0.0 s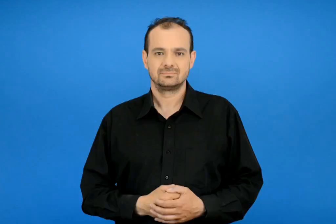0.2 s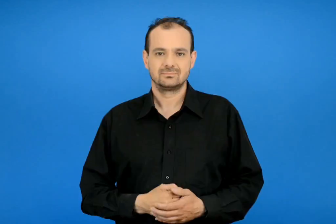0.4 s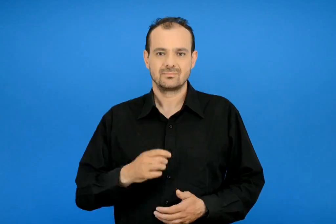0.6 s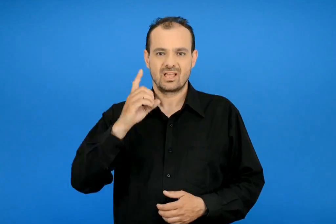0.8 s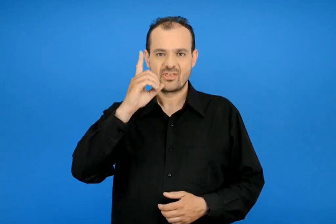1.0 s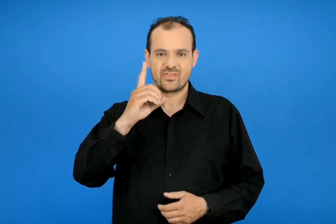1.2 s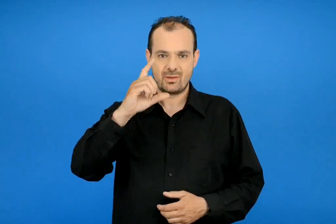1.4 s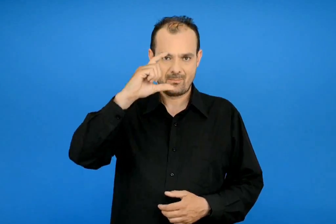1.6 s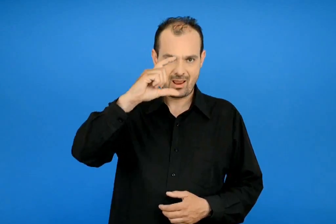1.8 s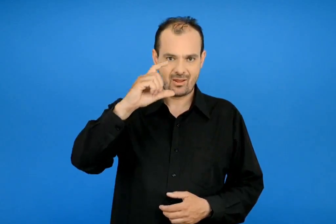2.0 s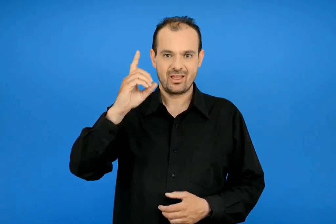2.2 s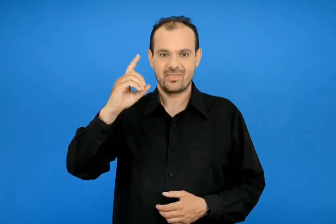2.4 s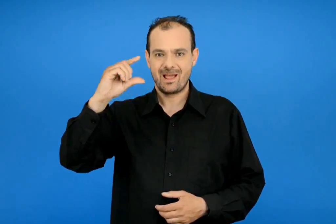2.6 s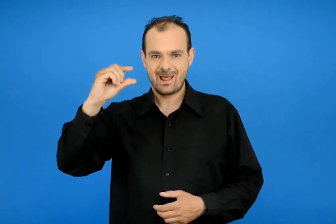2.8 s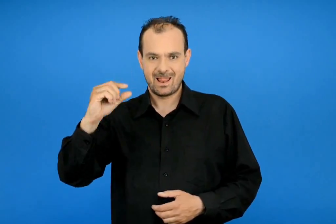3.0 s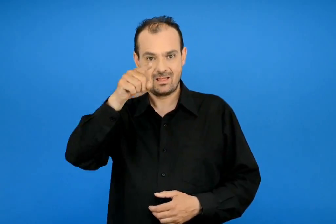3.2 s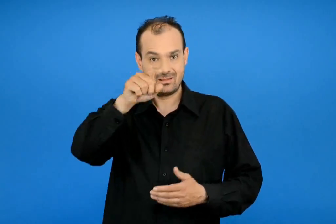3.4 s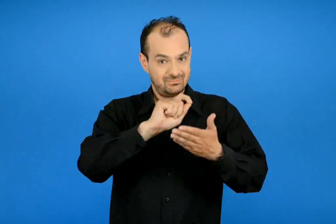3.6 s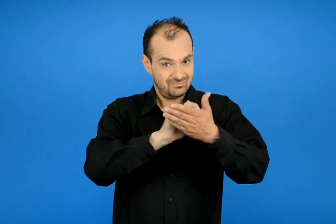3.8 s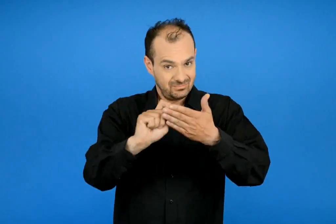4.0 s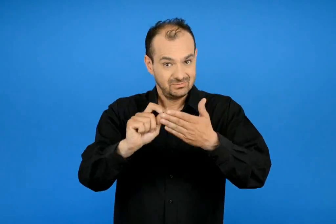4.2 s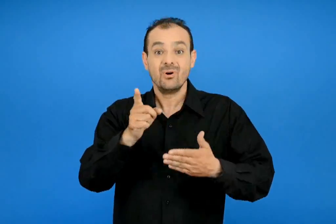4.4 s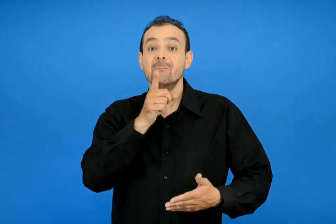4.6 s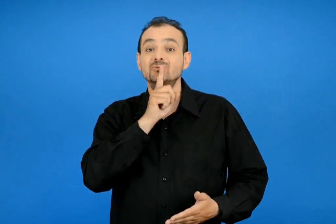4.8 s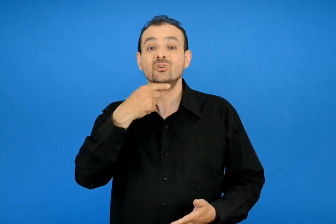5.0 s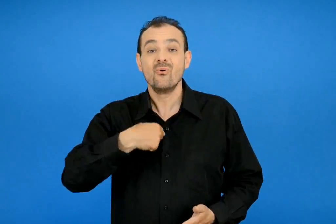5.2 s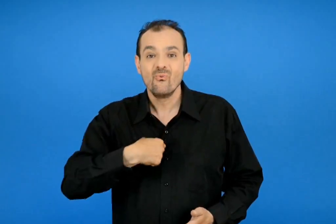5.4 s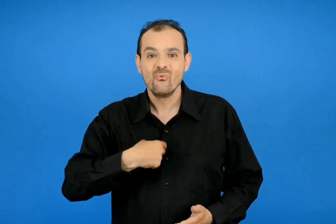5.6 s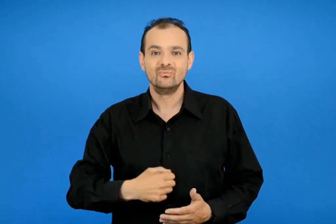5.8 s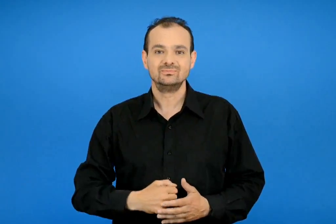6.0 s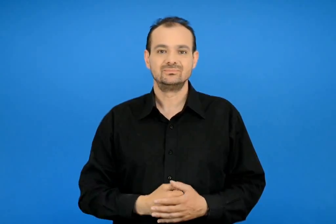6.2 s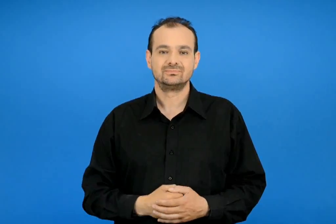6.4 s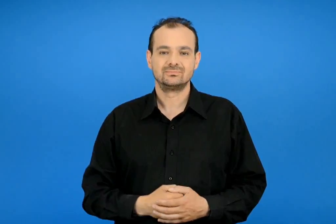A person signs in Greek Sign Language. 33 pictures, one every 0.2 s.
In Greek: γράψε δ δ όπως εγώ
